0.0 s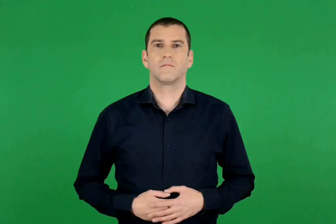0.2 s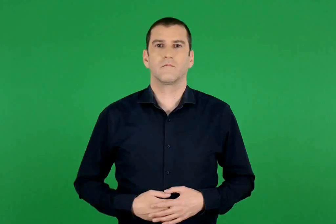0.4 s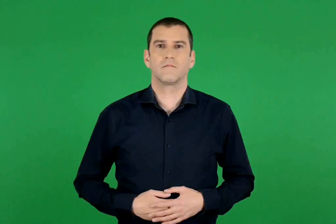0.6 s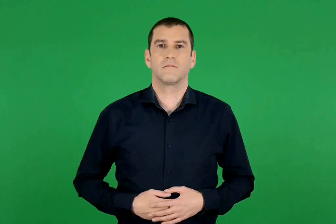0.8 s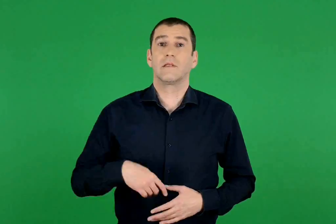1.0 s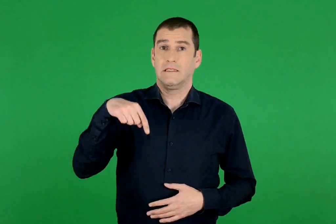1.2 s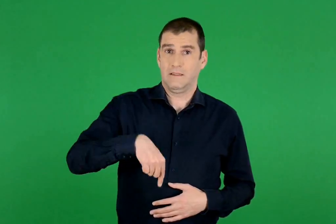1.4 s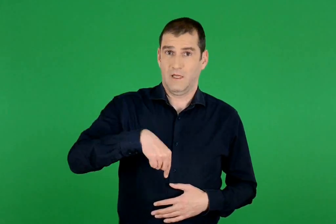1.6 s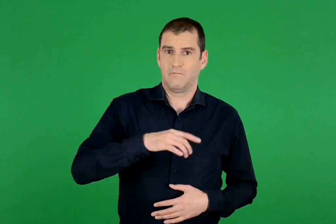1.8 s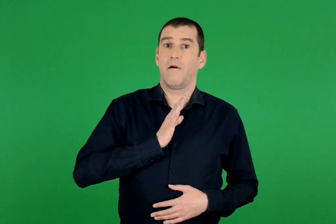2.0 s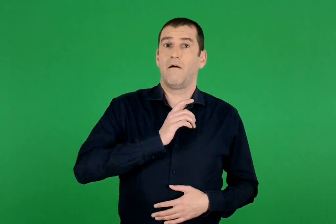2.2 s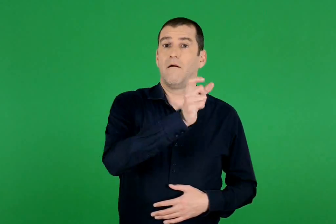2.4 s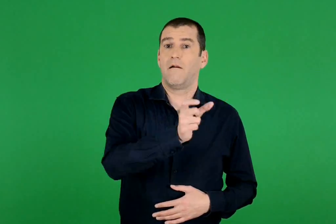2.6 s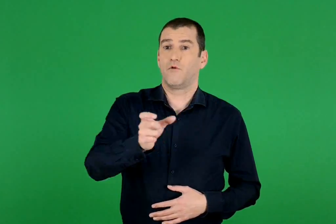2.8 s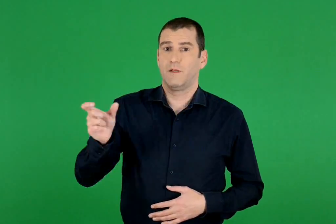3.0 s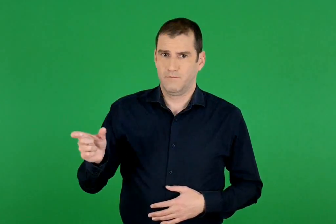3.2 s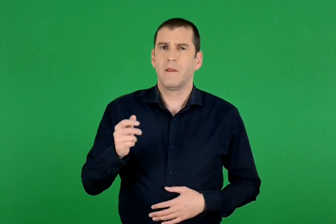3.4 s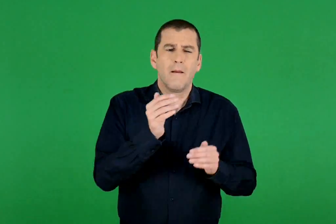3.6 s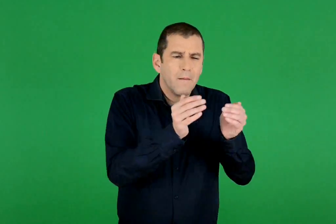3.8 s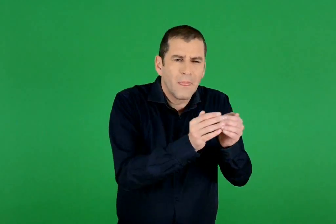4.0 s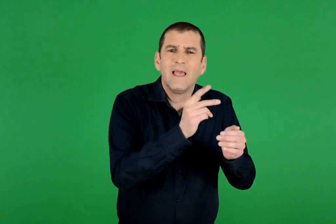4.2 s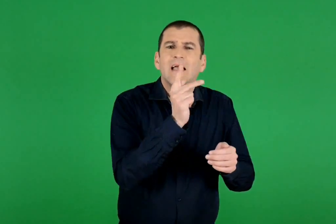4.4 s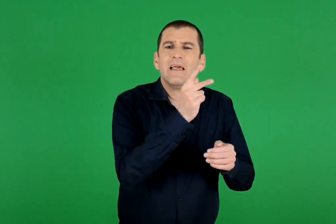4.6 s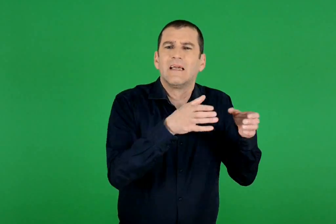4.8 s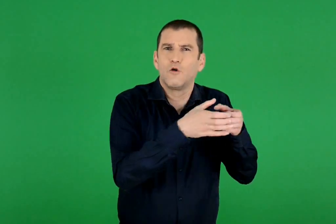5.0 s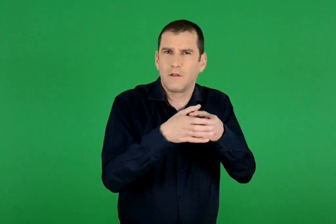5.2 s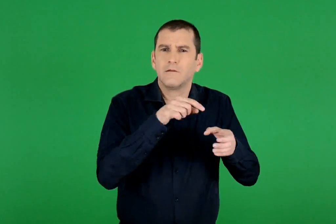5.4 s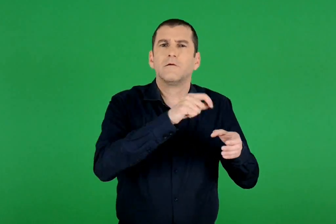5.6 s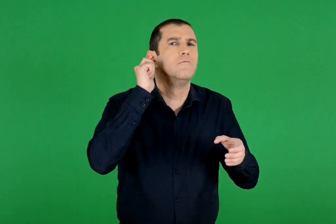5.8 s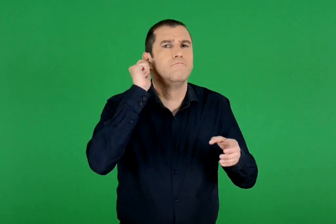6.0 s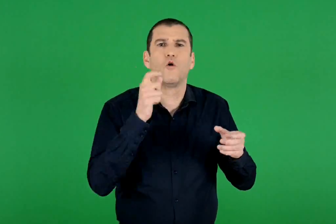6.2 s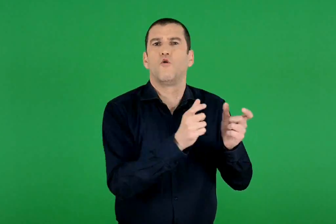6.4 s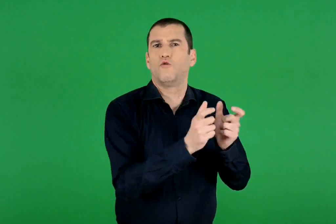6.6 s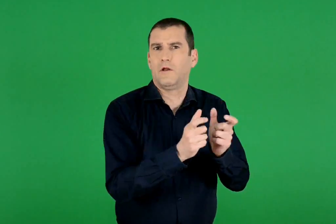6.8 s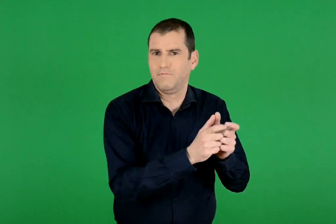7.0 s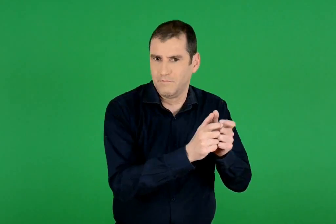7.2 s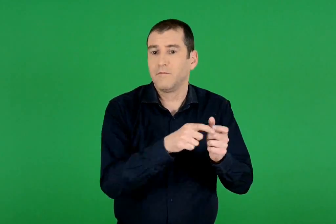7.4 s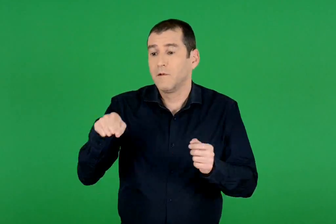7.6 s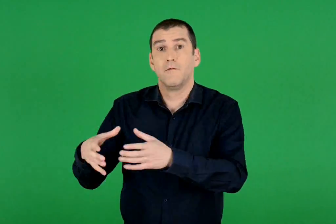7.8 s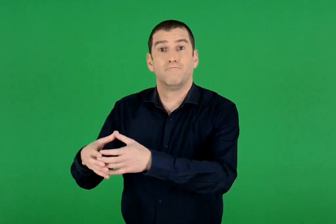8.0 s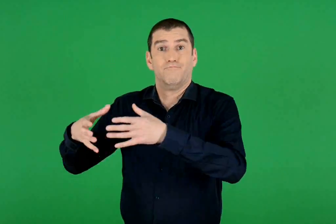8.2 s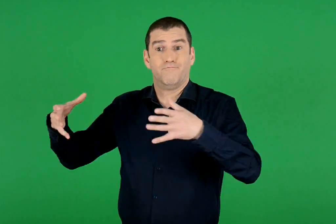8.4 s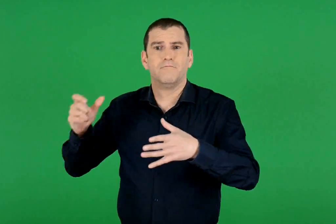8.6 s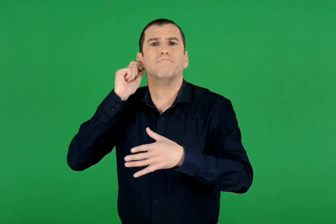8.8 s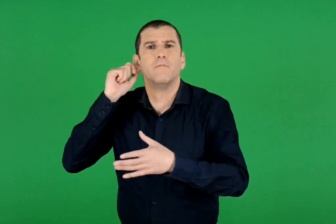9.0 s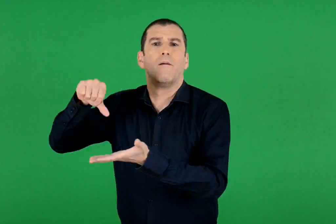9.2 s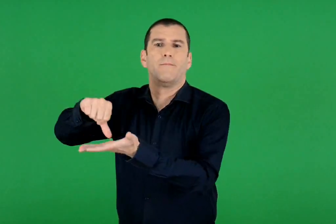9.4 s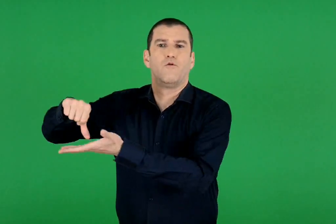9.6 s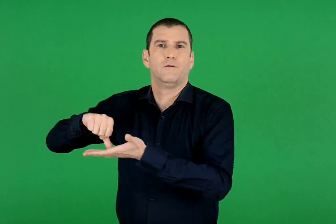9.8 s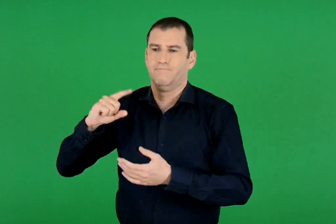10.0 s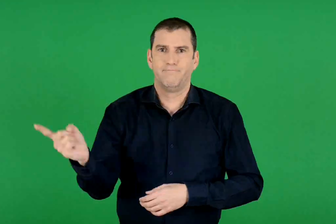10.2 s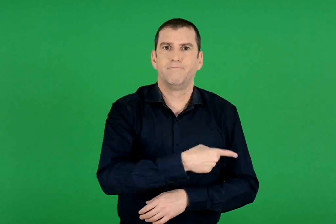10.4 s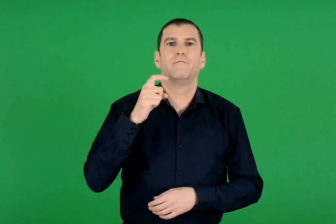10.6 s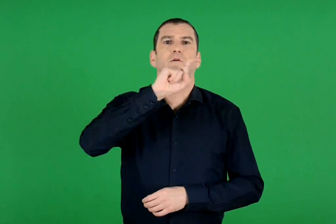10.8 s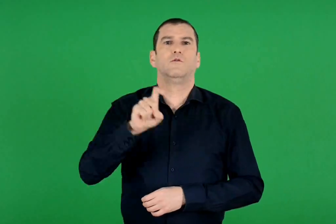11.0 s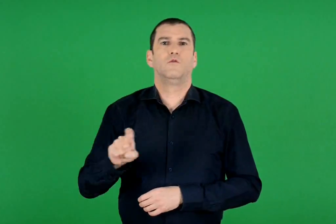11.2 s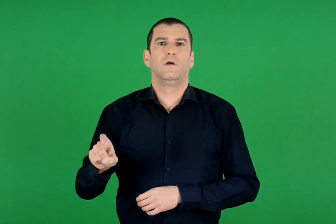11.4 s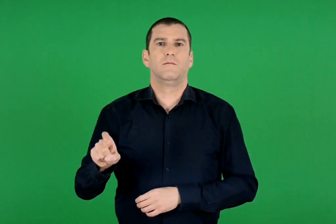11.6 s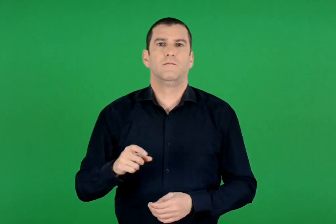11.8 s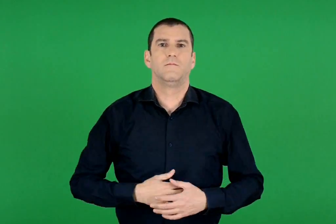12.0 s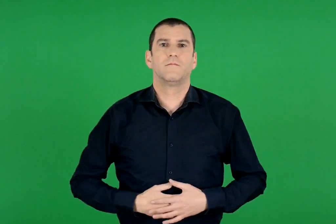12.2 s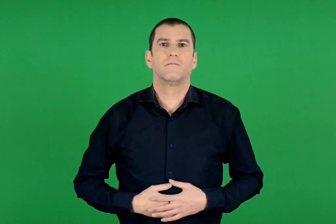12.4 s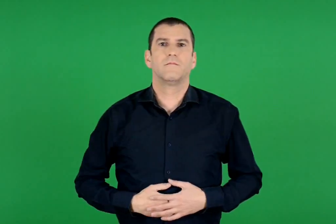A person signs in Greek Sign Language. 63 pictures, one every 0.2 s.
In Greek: σήμερα οι άνθρωποι ζούμε σε μικρές κοινότητες , που τις λέμε χωριά και σε μεγαλύτερες , που τις λέμε πόλεις
